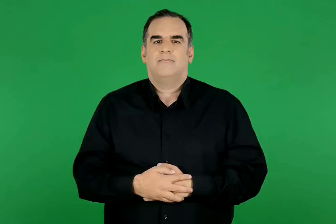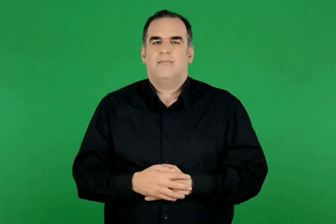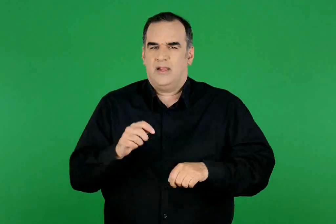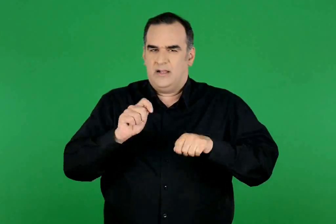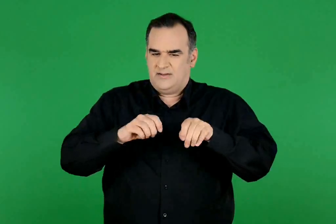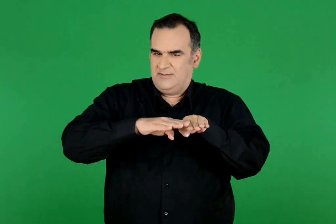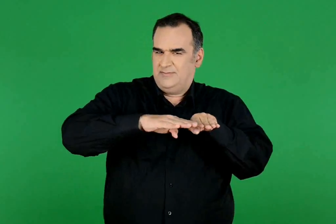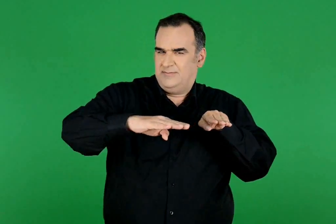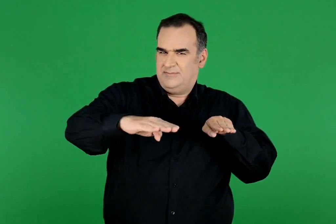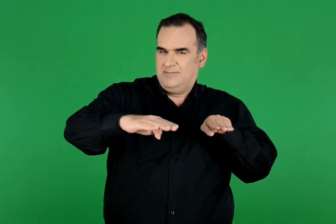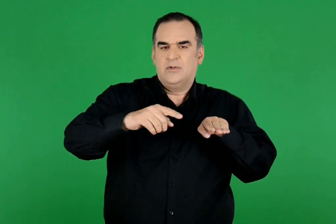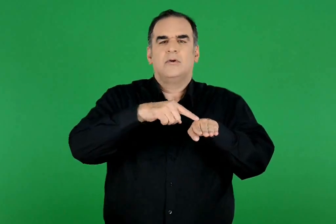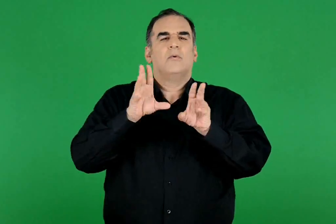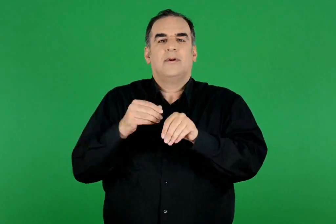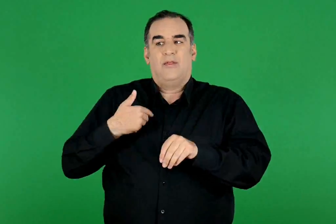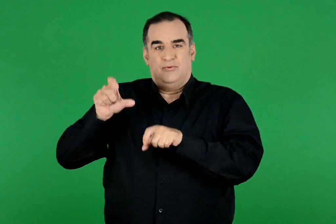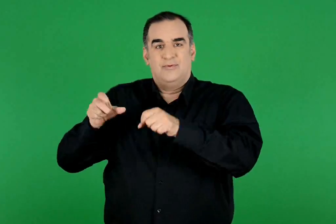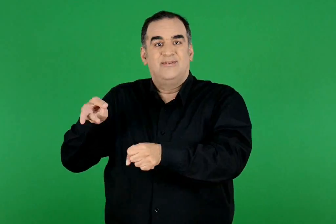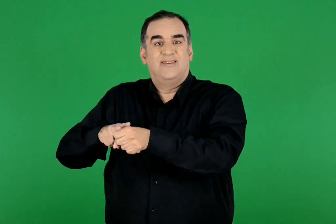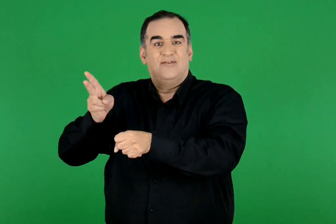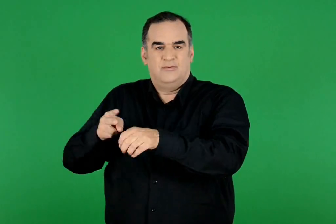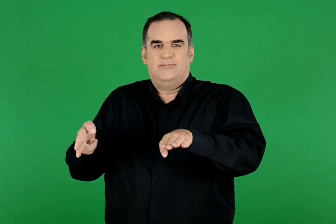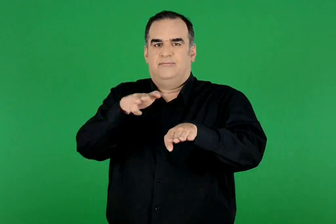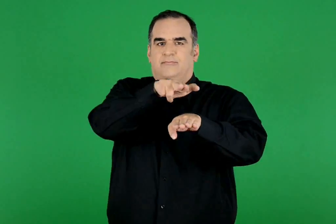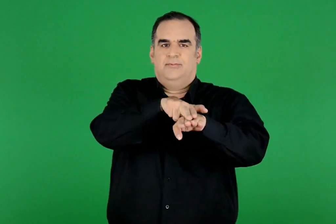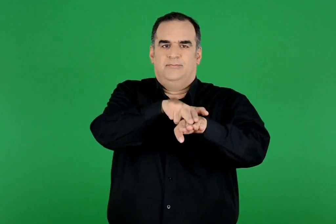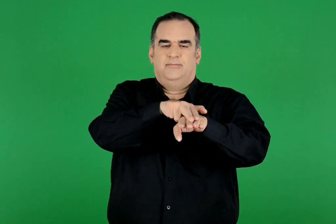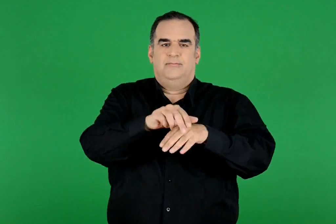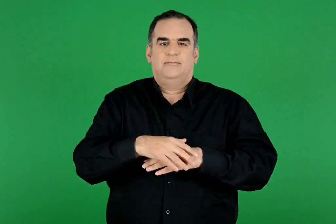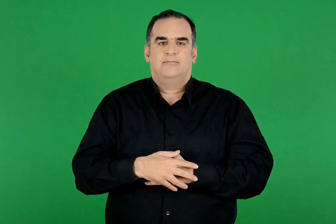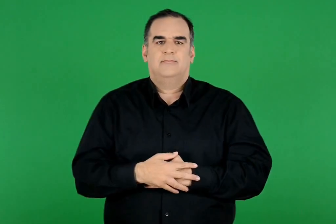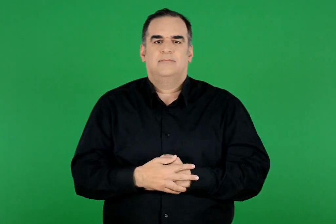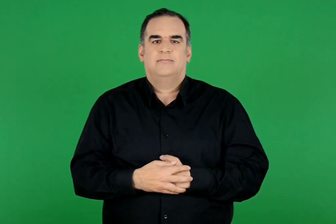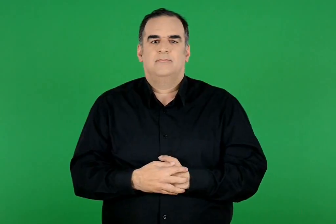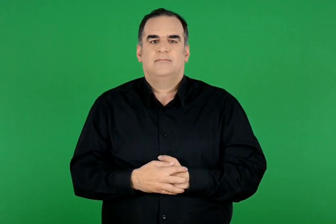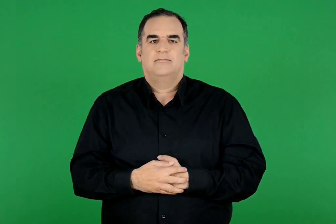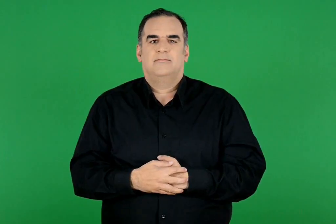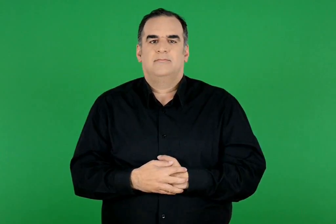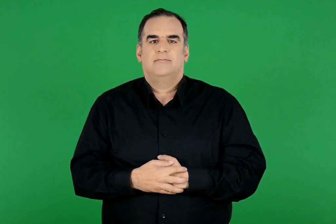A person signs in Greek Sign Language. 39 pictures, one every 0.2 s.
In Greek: κατασκευή για να παρουσιάζονται επάνω οι ηθοποιοί που έπαιζαν τους νεκρούς
